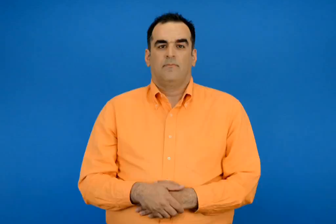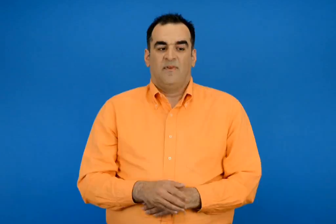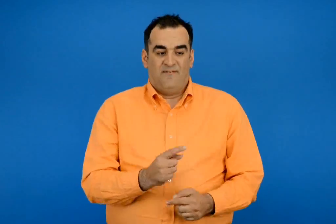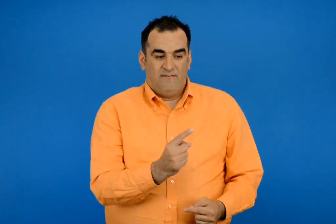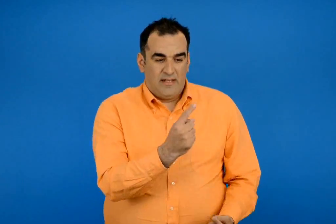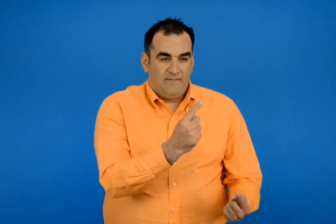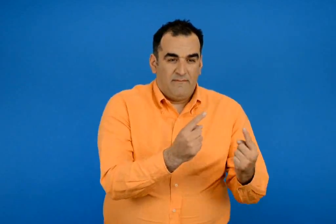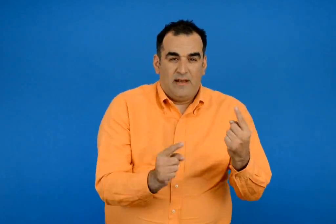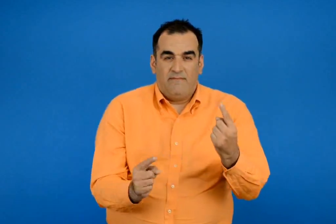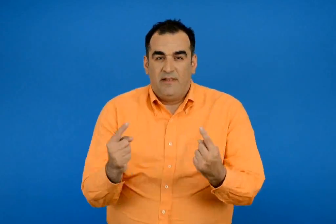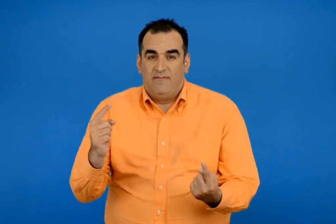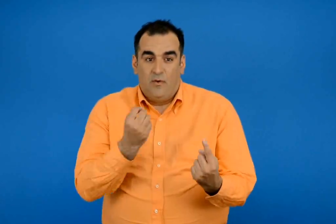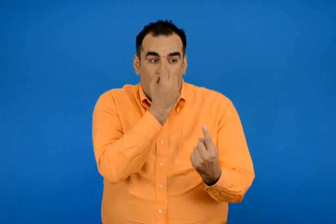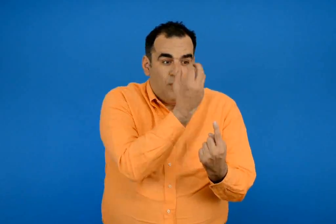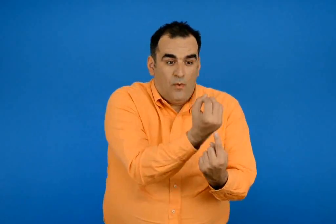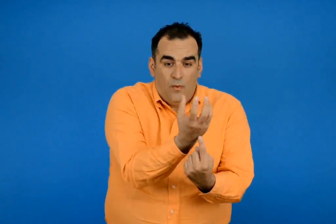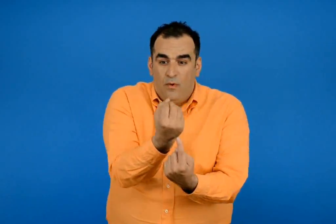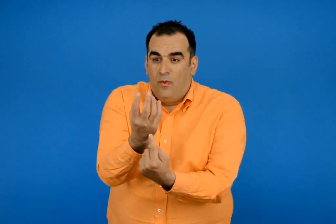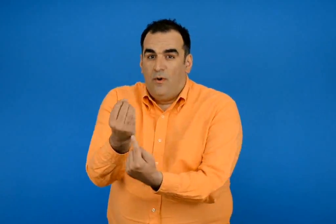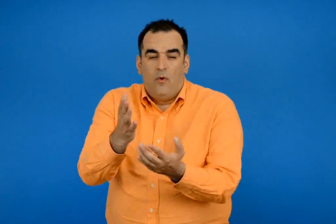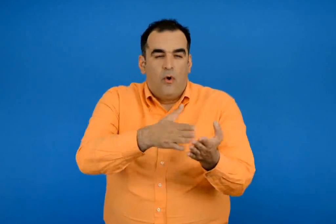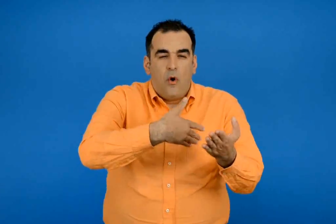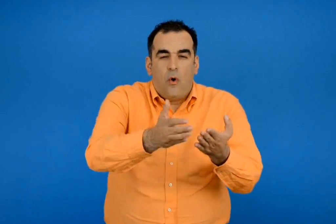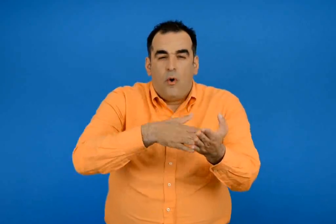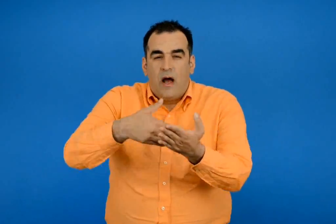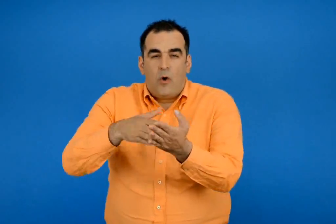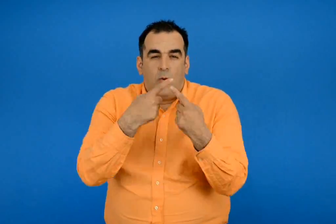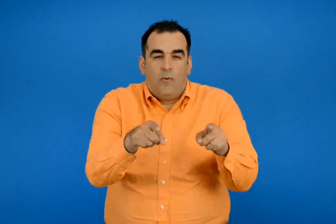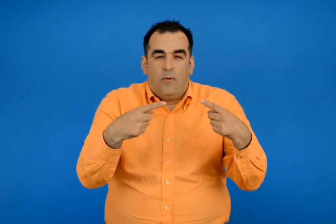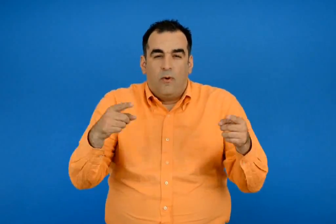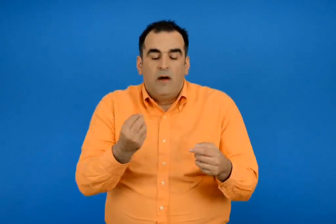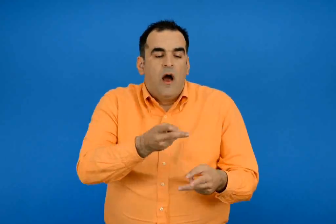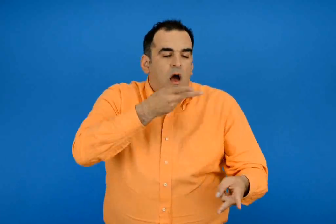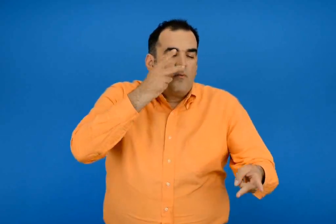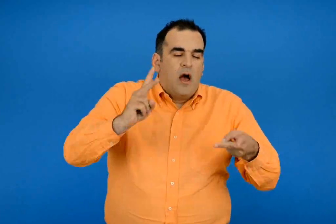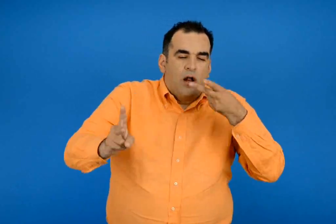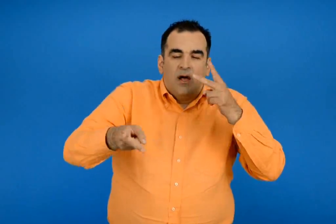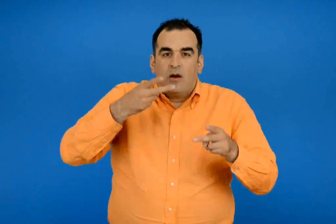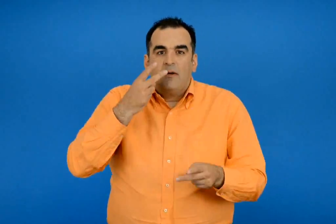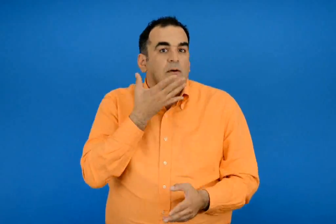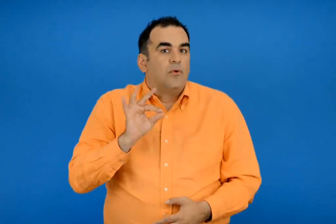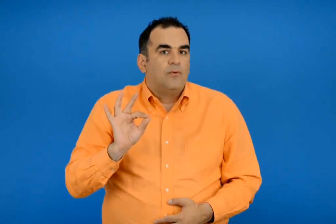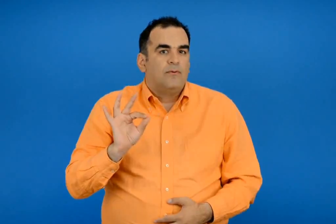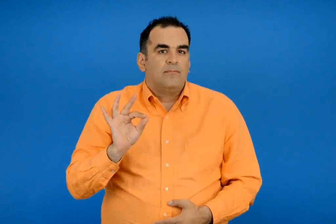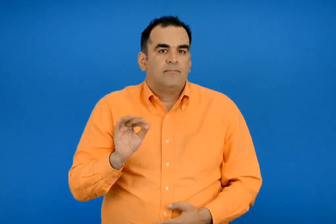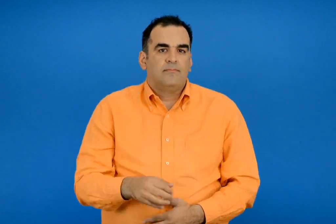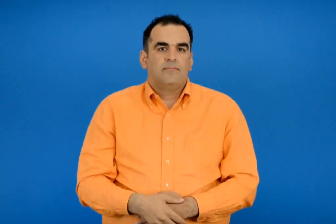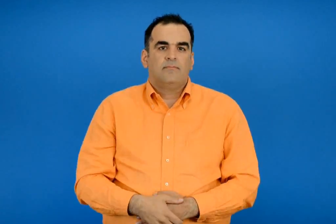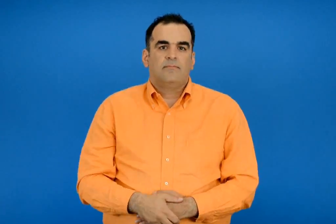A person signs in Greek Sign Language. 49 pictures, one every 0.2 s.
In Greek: γιατί τα φυτά έχουν λουλούδια με όμορφα χρώματα και αρώματα ;
